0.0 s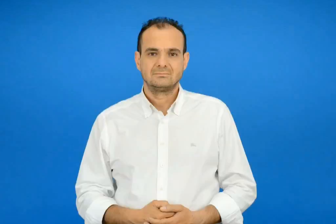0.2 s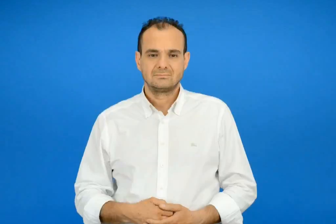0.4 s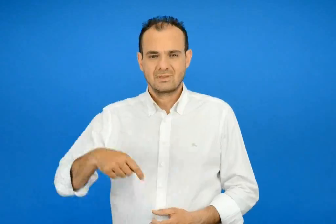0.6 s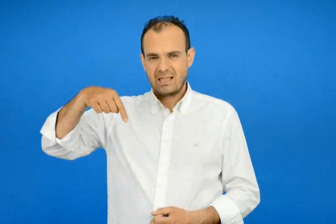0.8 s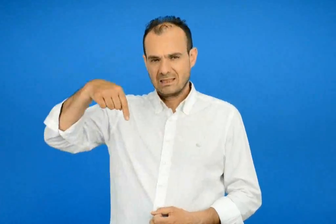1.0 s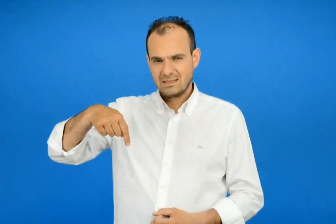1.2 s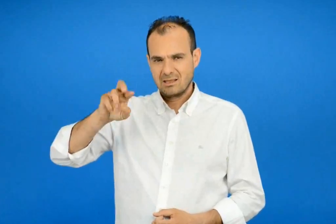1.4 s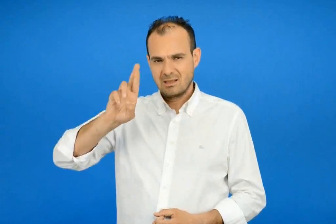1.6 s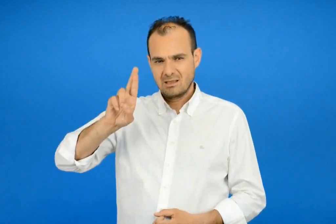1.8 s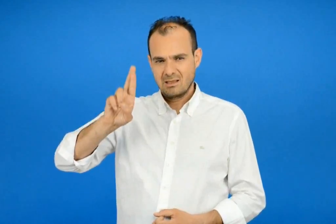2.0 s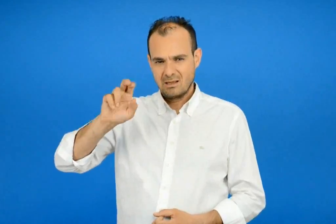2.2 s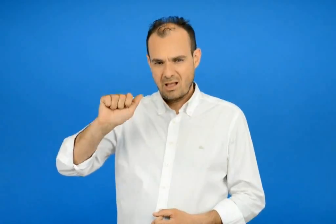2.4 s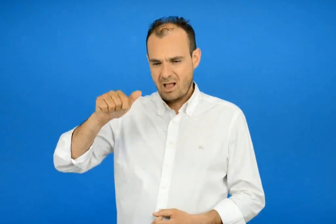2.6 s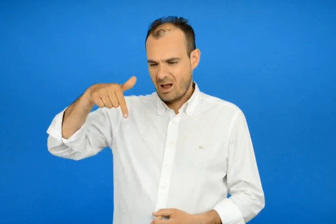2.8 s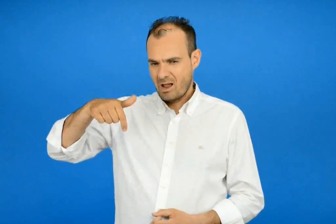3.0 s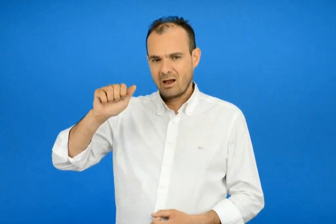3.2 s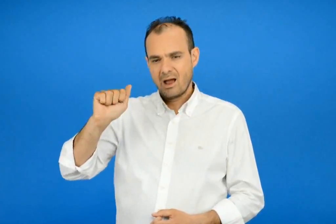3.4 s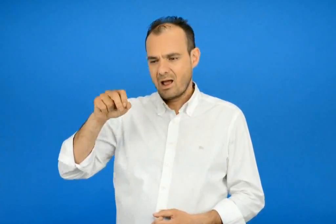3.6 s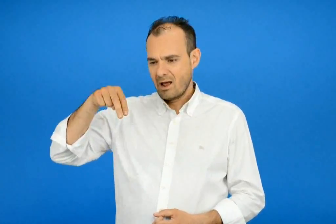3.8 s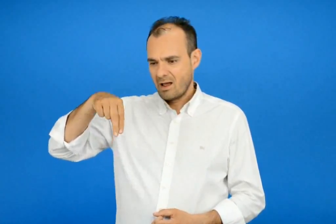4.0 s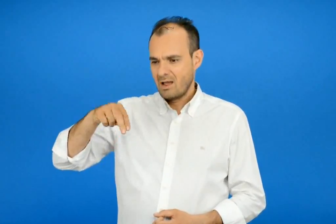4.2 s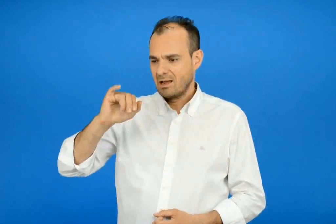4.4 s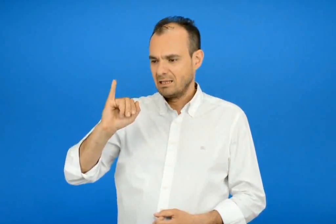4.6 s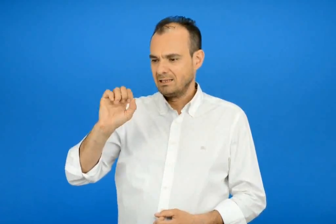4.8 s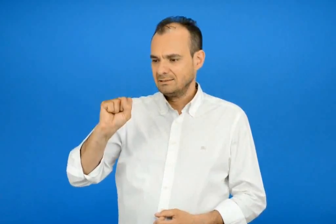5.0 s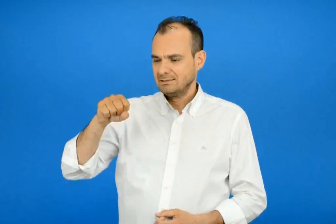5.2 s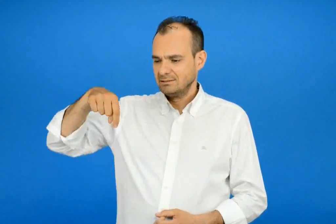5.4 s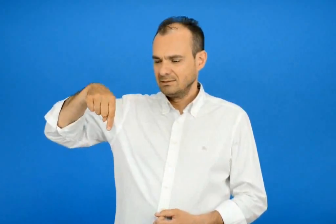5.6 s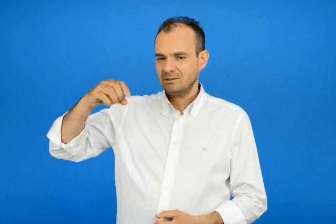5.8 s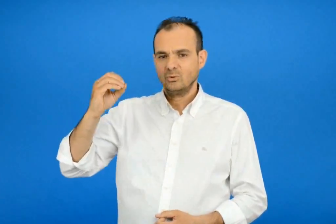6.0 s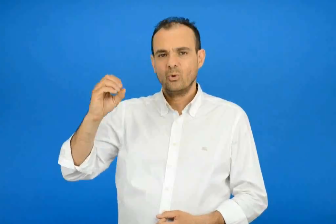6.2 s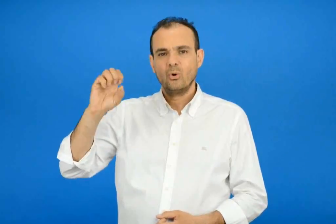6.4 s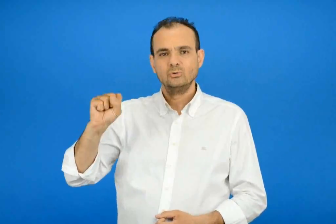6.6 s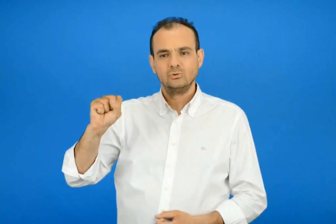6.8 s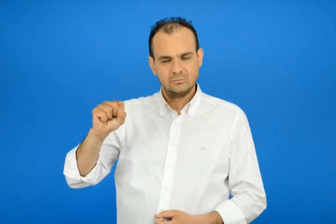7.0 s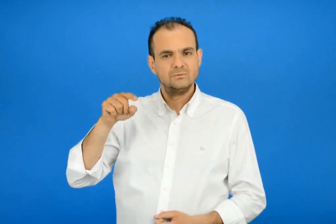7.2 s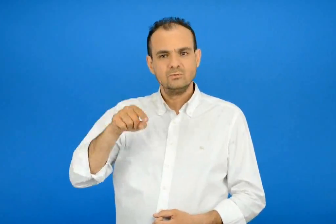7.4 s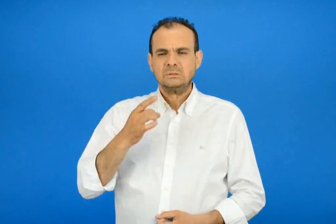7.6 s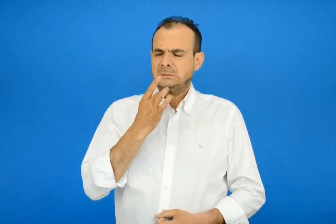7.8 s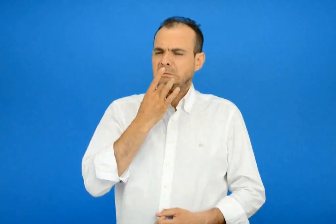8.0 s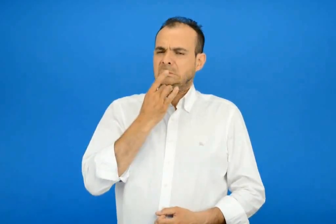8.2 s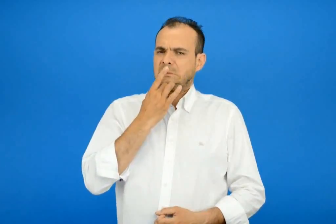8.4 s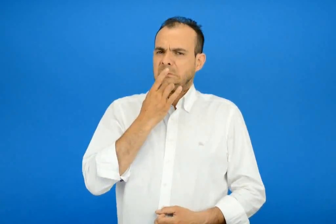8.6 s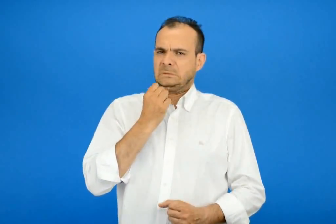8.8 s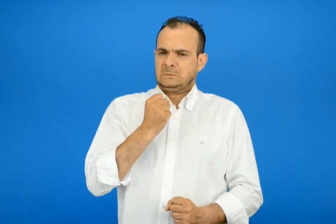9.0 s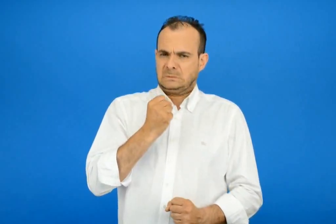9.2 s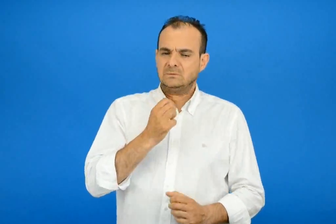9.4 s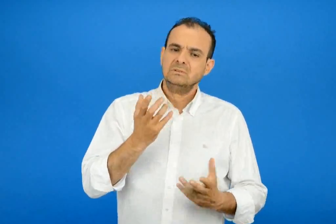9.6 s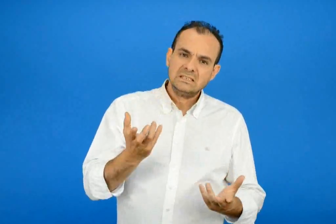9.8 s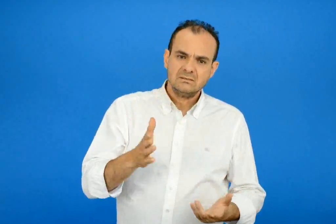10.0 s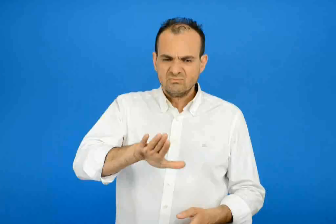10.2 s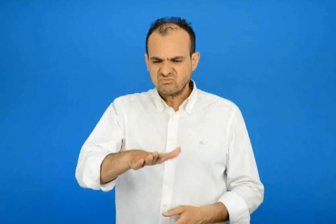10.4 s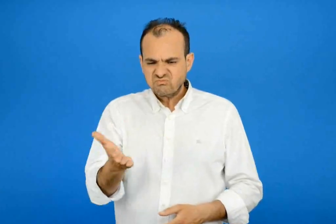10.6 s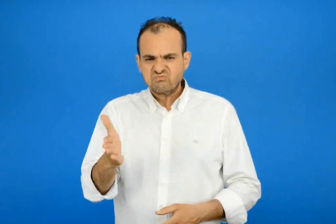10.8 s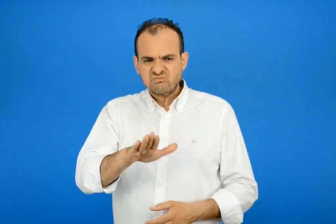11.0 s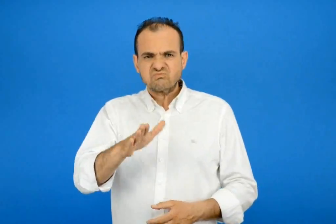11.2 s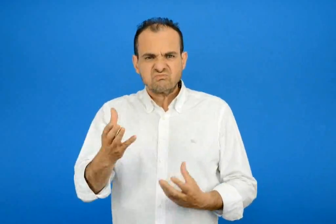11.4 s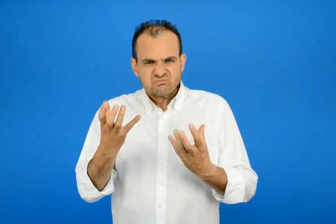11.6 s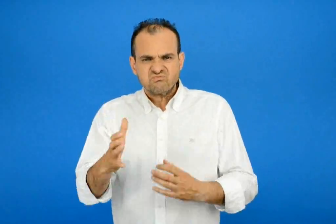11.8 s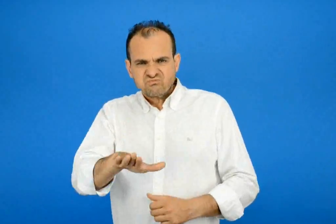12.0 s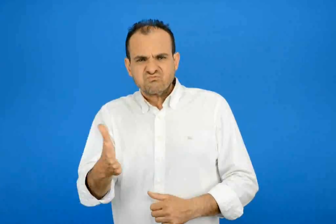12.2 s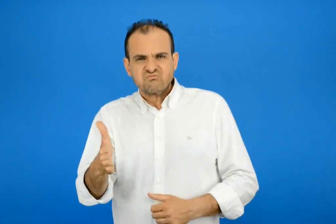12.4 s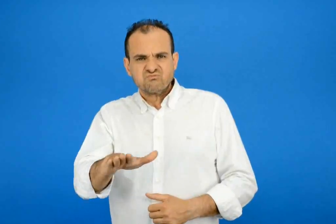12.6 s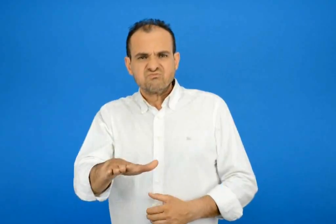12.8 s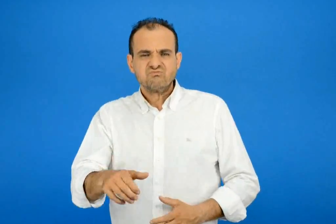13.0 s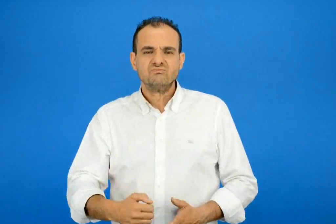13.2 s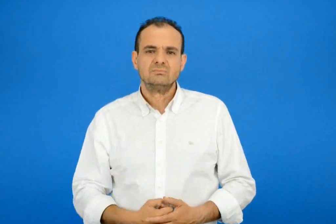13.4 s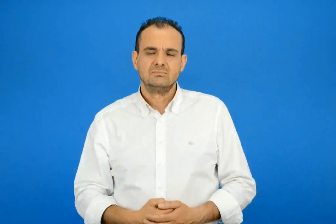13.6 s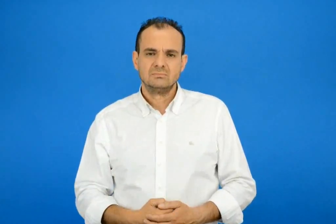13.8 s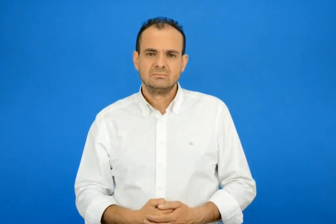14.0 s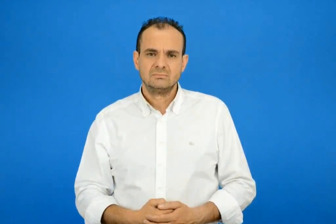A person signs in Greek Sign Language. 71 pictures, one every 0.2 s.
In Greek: τραγανιστός η ο σκληρός η ξεροψημένος
